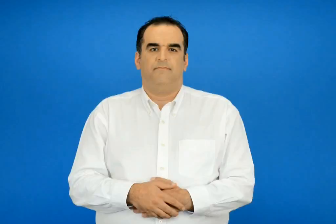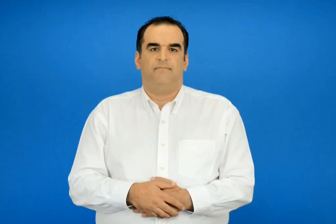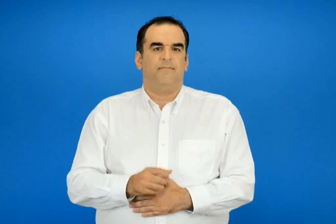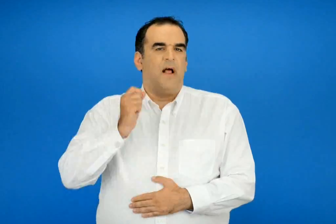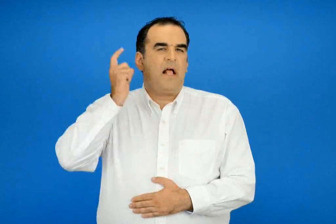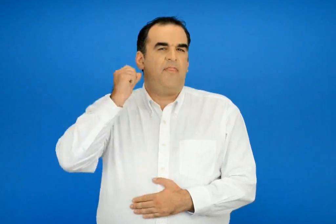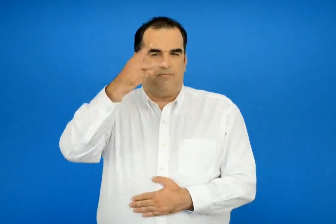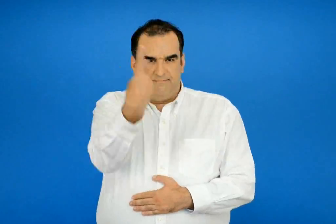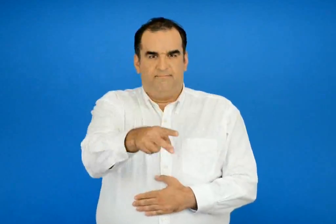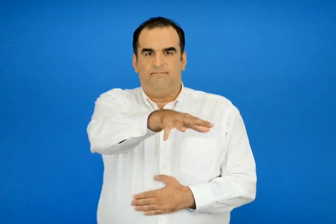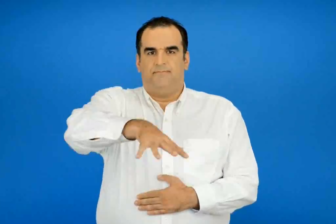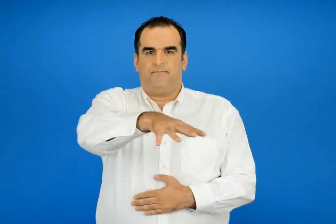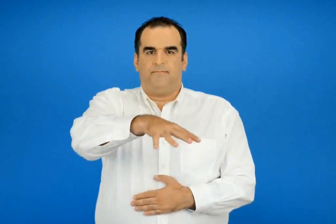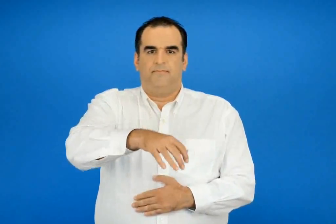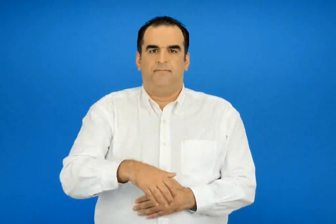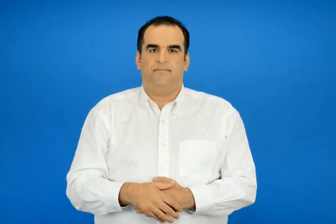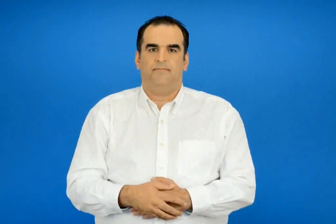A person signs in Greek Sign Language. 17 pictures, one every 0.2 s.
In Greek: τοπικές εκδηλώσεις
